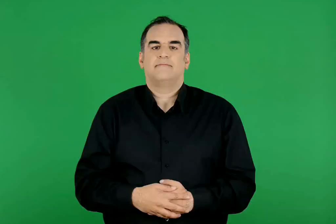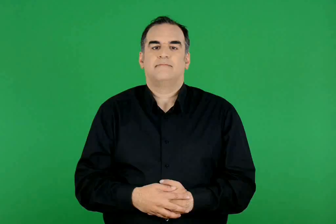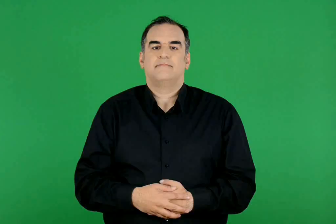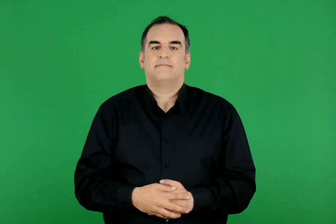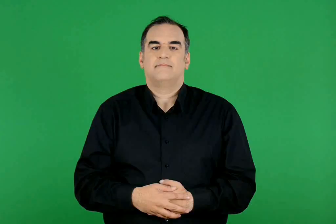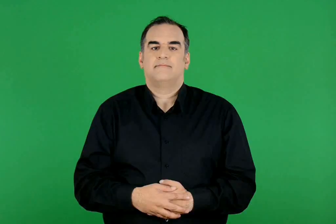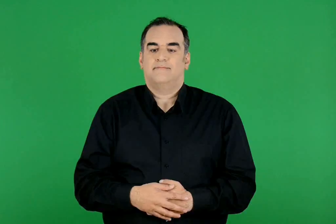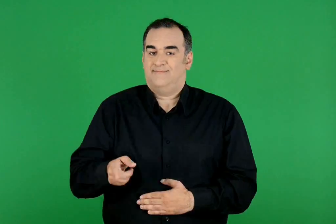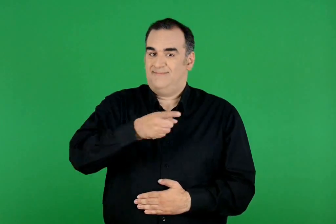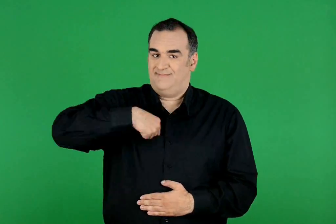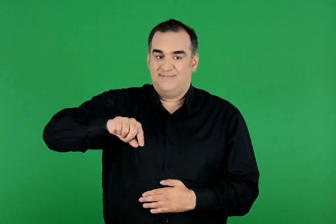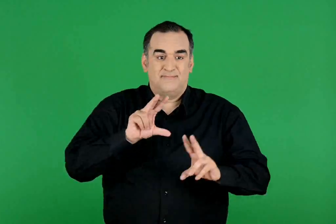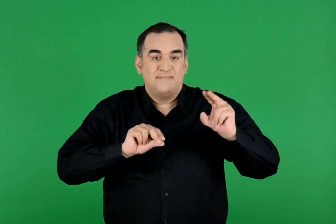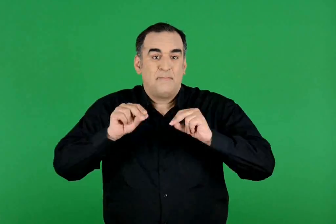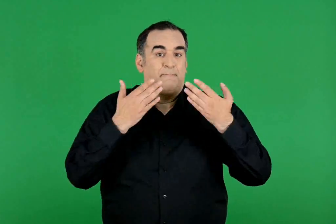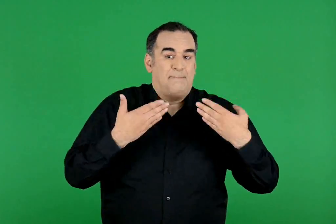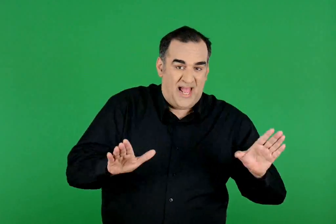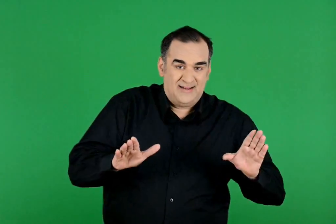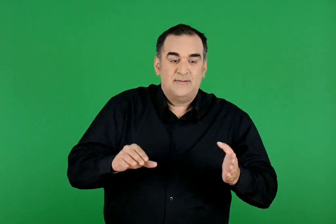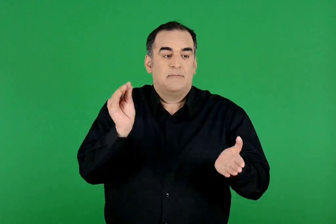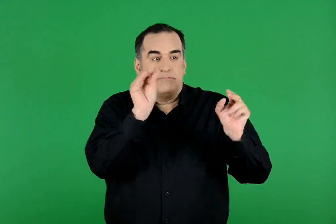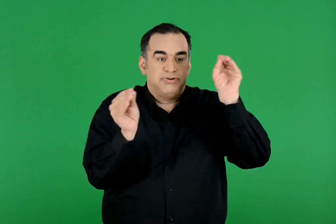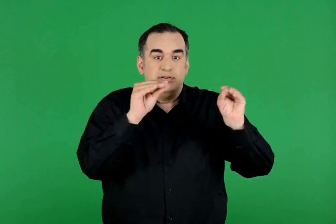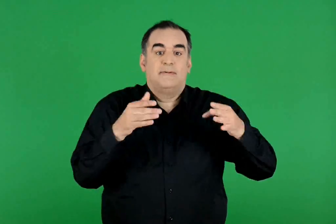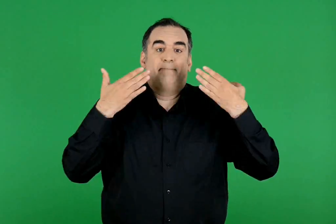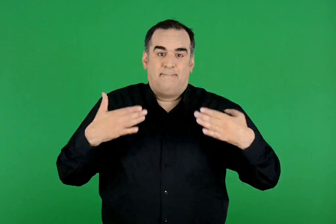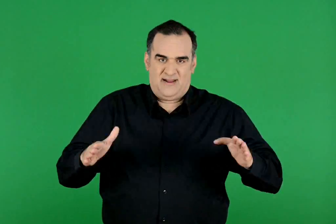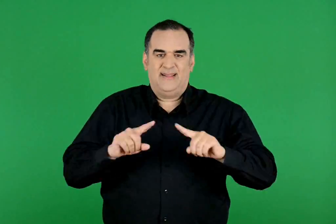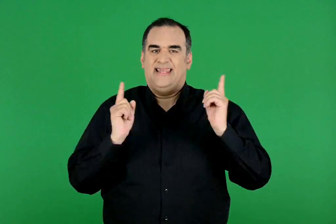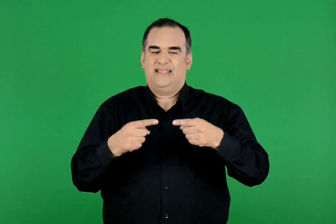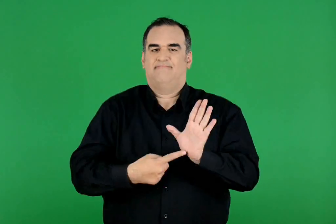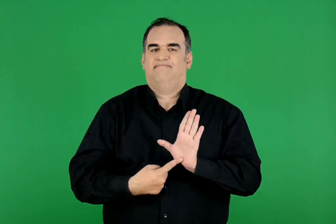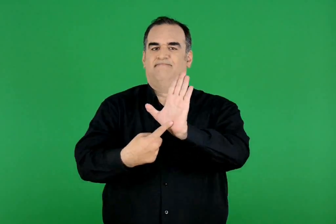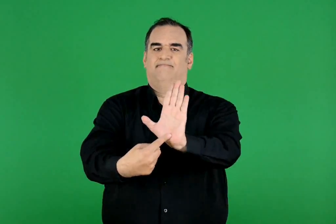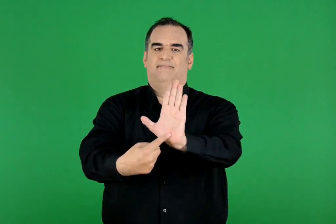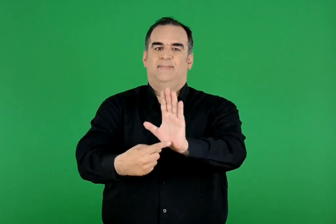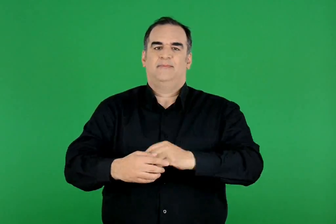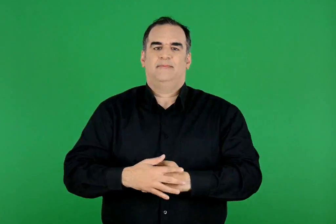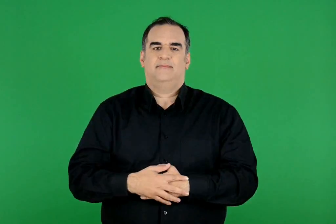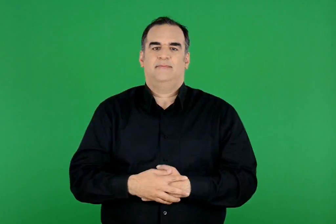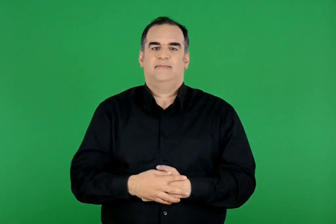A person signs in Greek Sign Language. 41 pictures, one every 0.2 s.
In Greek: ανακοινώνουμε στην τάξη όσα συζητήσαμε και συμπληρώσαμε
